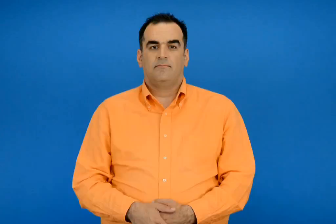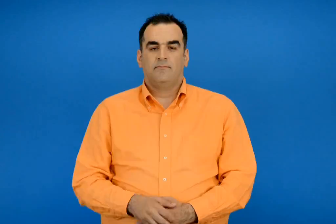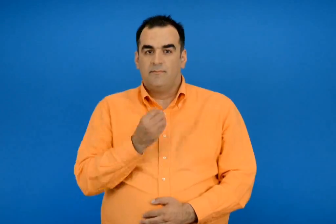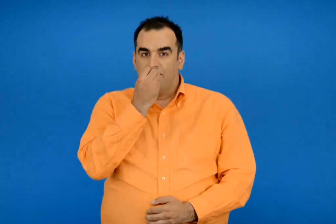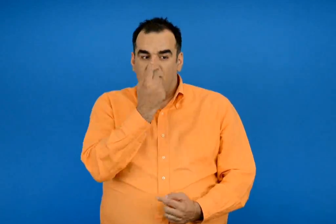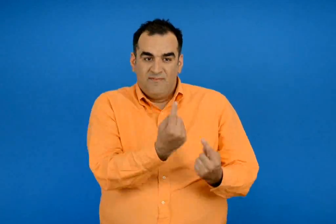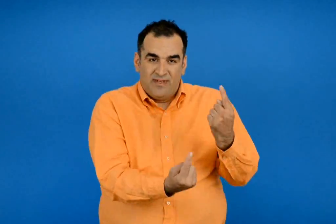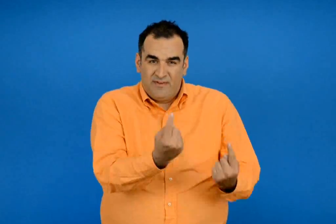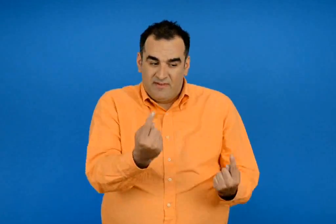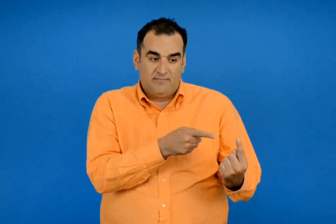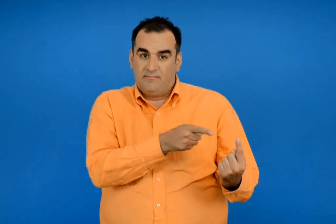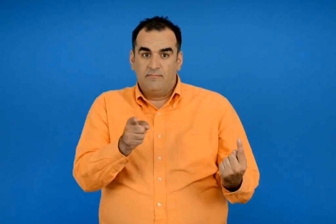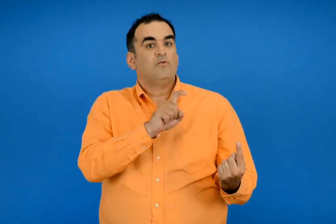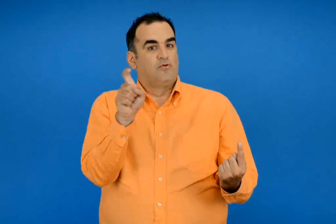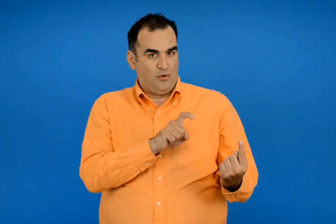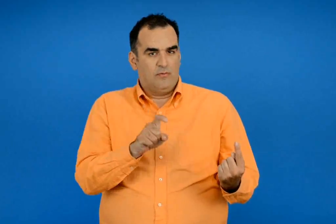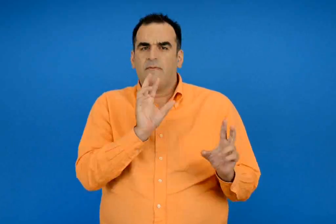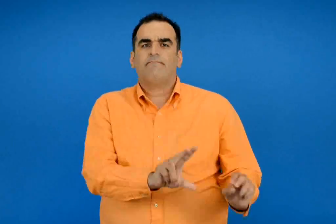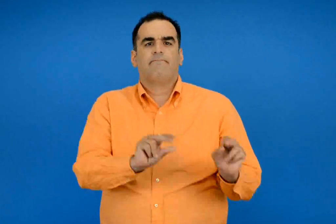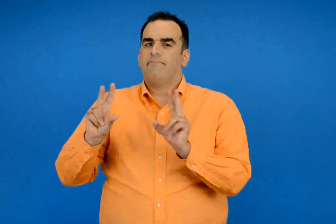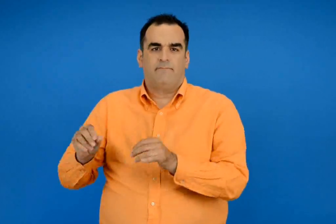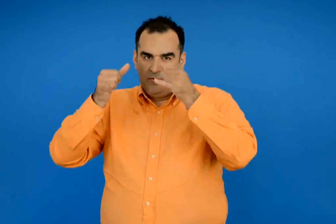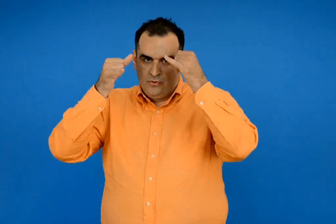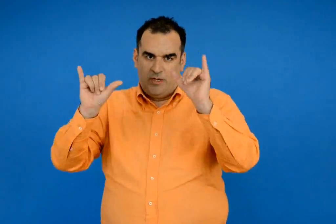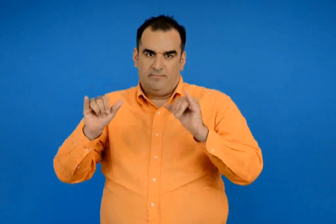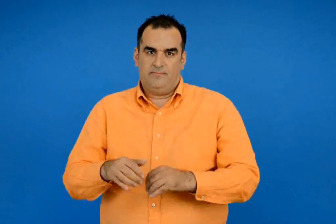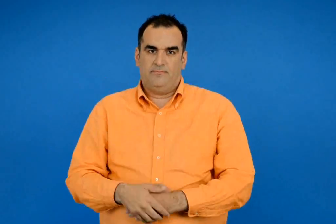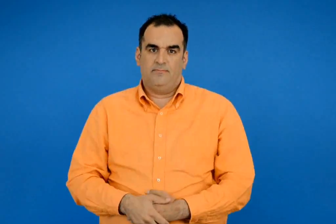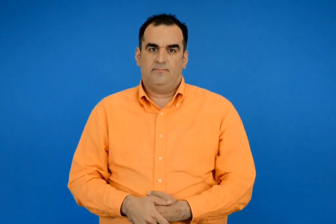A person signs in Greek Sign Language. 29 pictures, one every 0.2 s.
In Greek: τα φυτά έχουν ζωή όπως και τα ζώα
